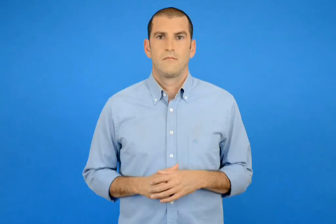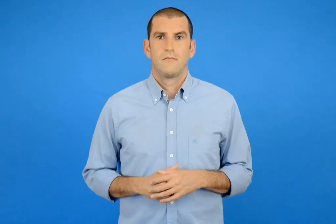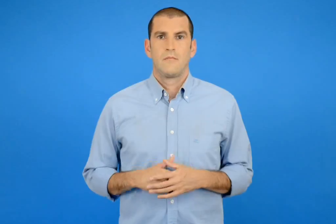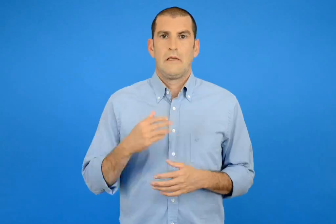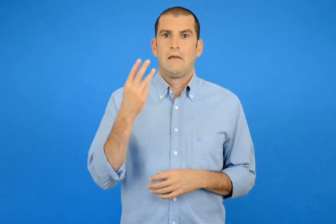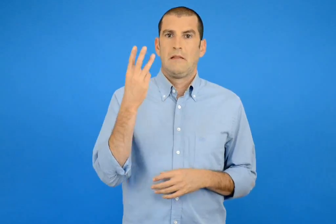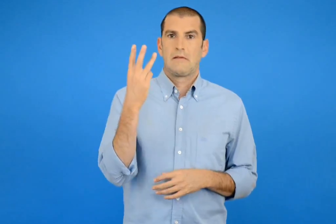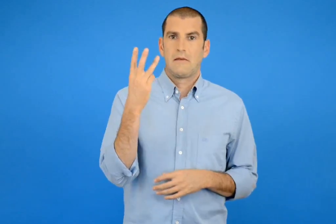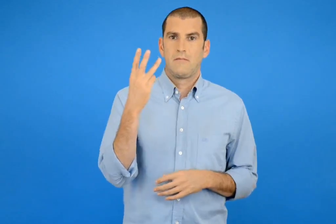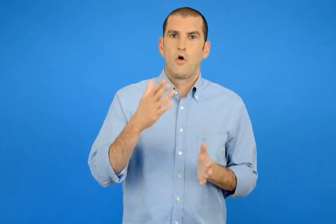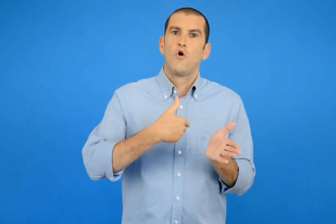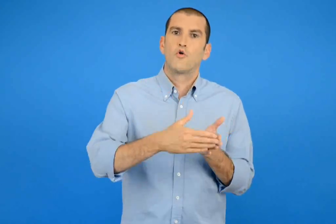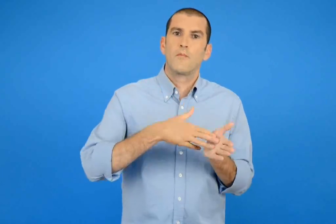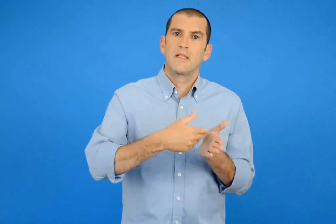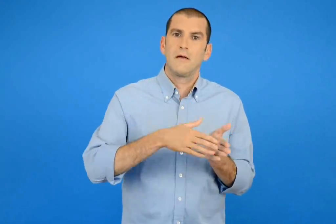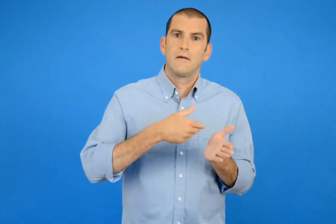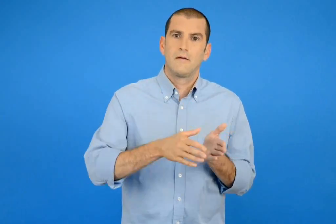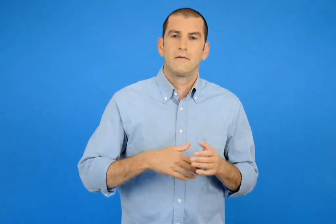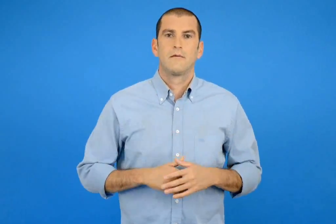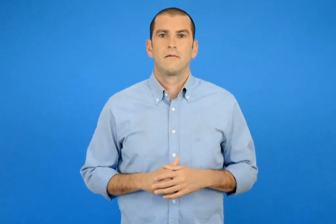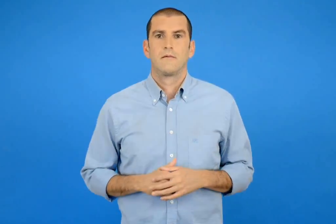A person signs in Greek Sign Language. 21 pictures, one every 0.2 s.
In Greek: 3 χρώματα
